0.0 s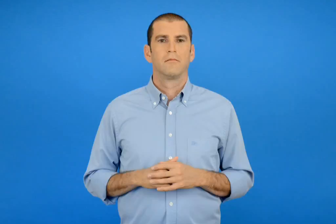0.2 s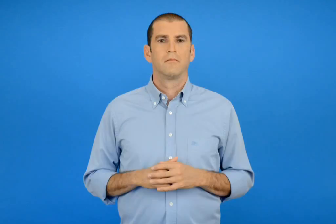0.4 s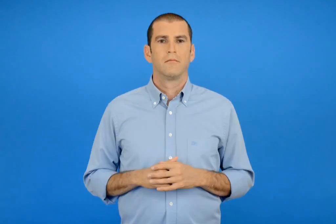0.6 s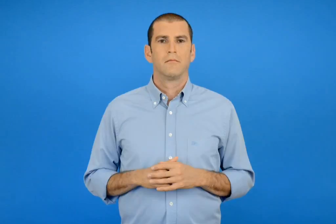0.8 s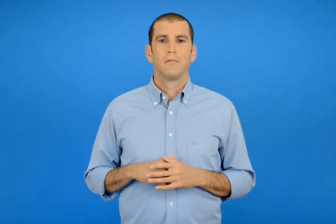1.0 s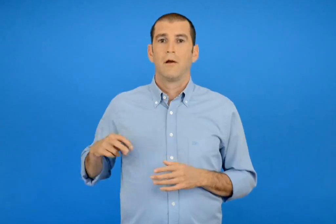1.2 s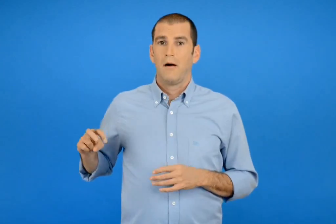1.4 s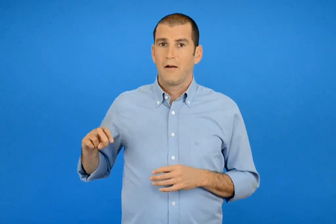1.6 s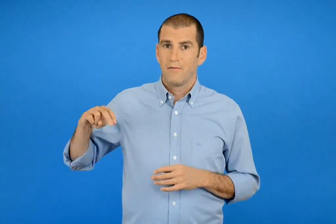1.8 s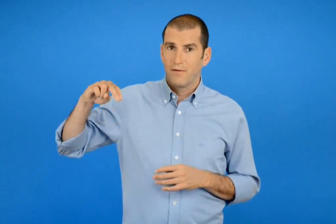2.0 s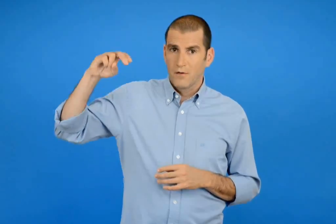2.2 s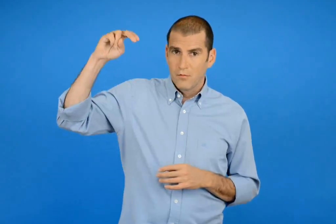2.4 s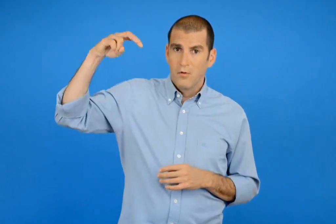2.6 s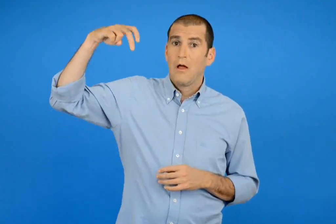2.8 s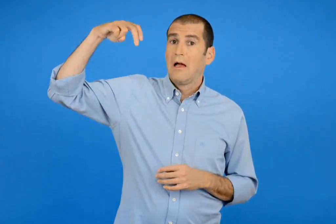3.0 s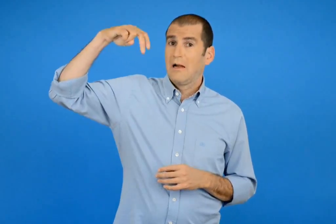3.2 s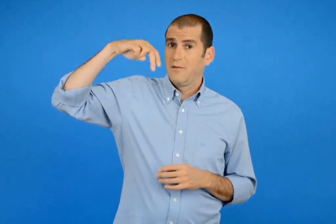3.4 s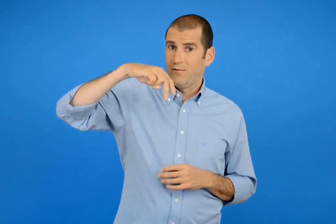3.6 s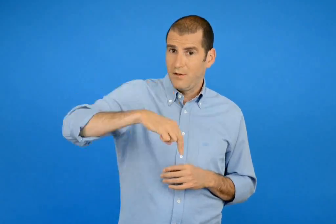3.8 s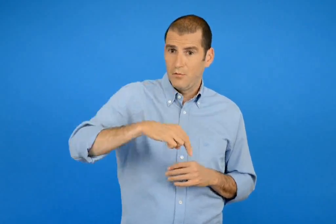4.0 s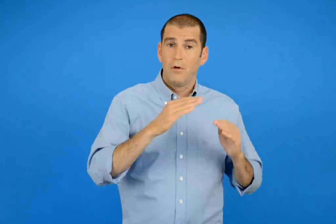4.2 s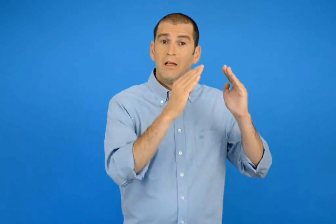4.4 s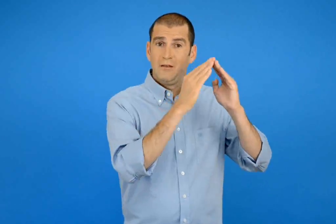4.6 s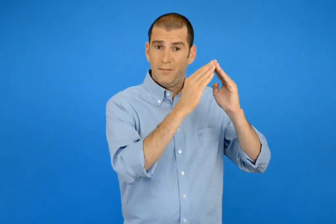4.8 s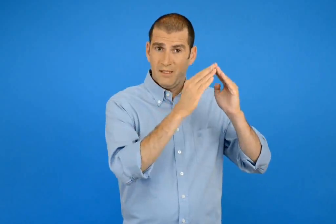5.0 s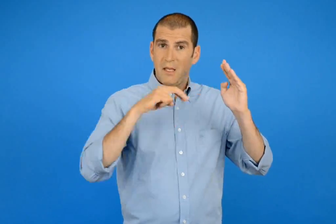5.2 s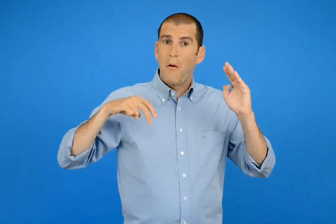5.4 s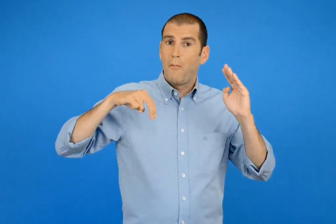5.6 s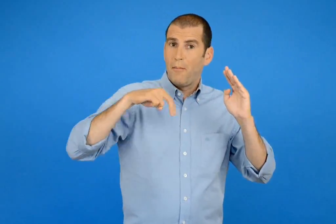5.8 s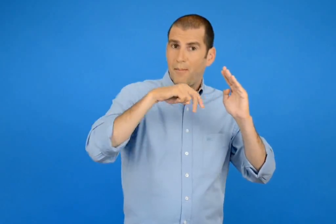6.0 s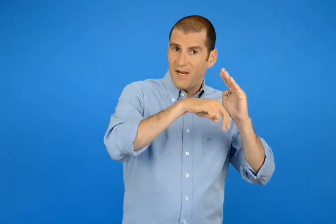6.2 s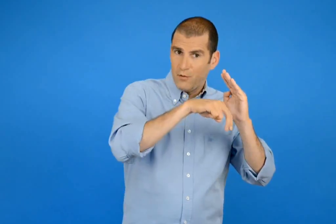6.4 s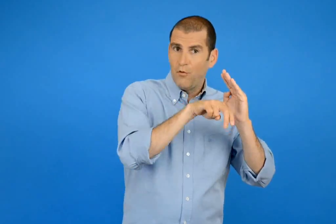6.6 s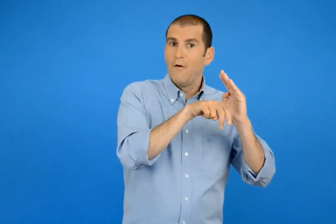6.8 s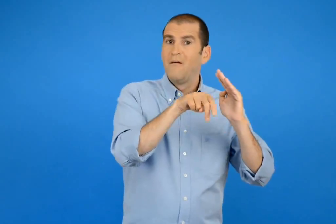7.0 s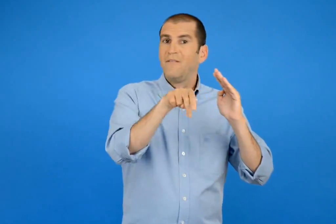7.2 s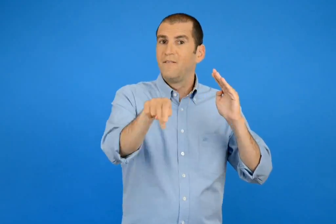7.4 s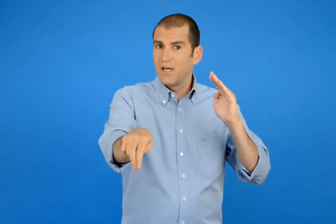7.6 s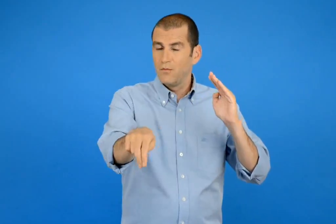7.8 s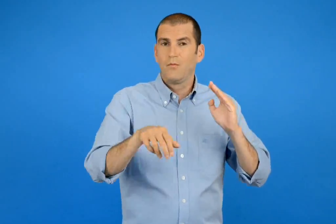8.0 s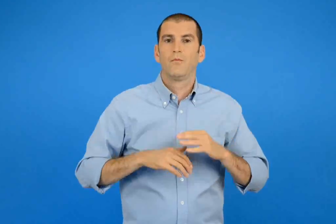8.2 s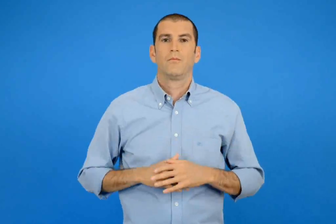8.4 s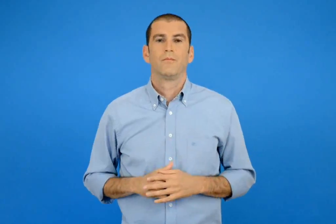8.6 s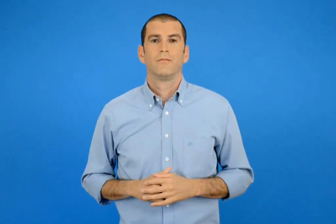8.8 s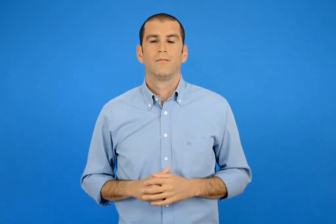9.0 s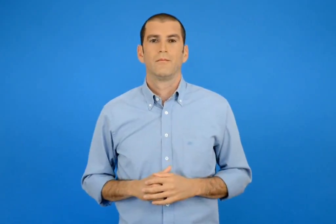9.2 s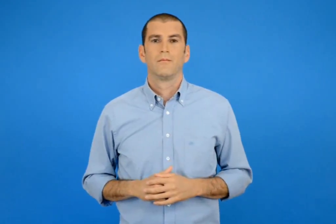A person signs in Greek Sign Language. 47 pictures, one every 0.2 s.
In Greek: ανεβαίνω κατεβαίνω και στο σπίτι μπαίνω βγαίνω
